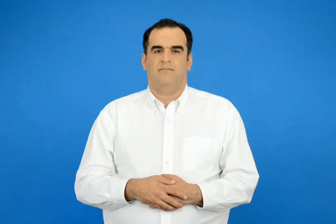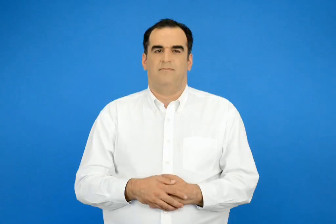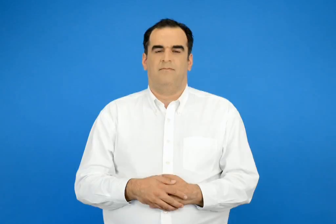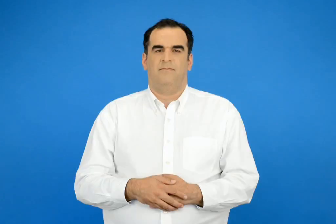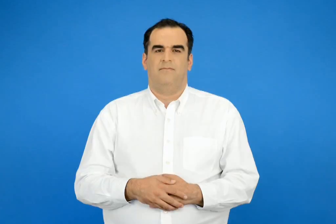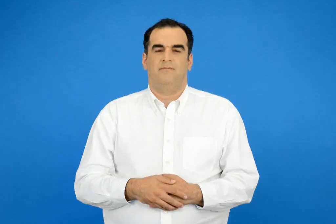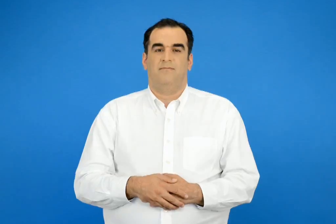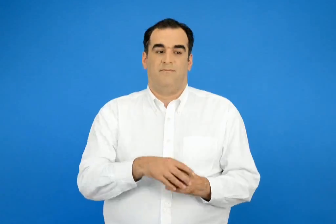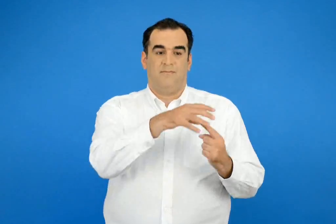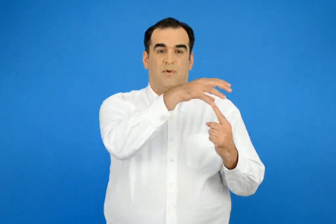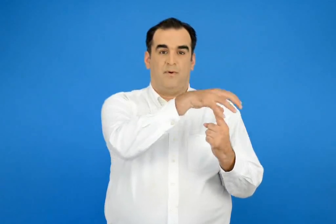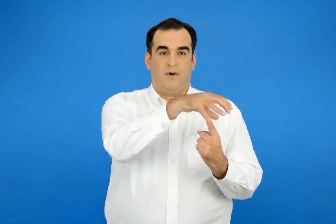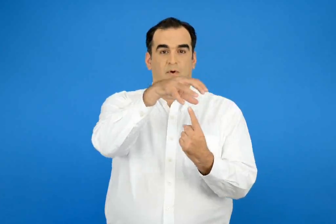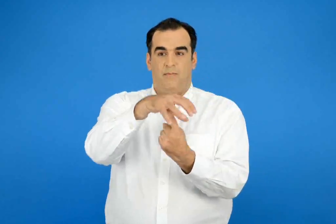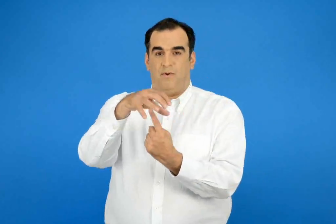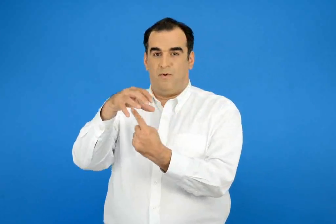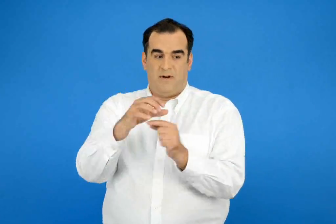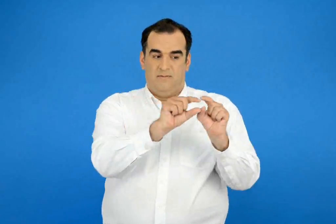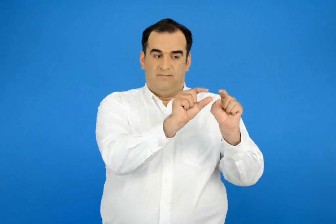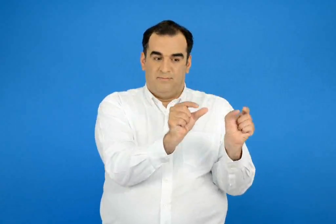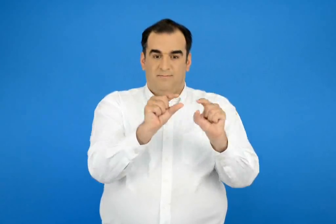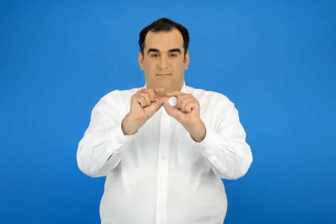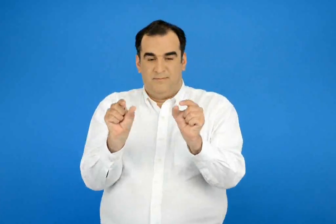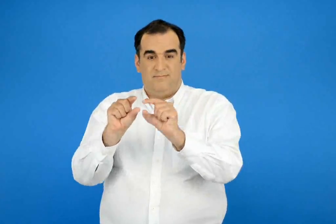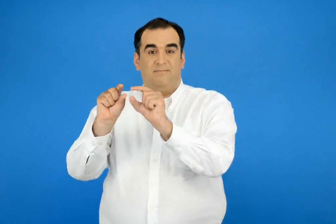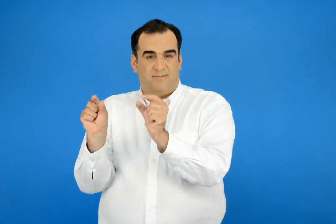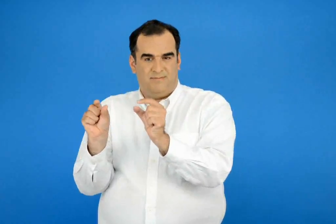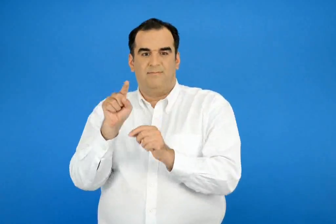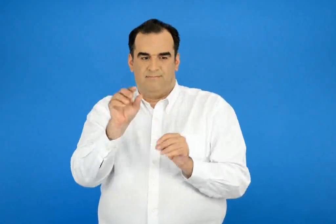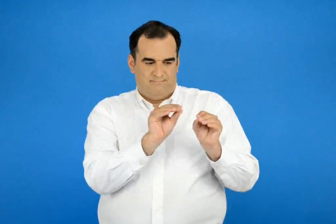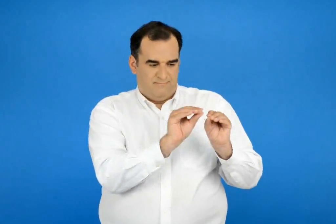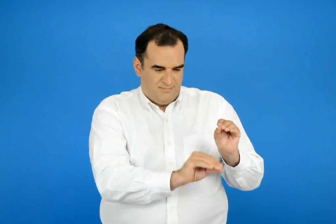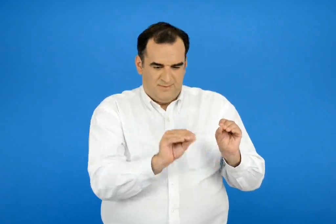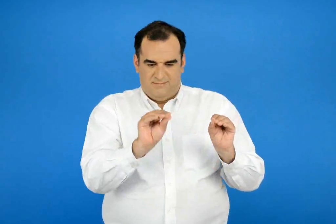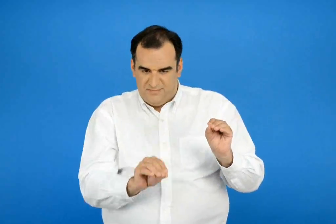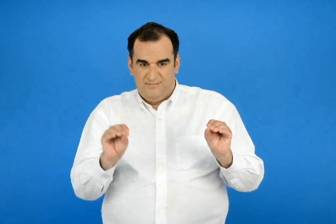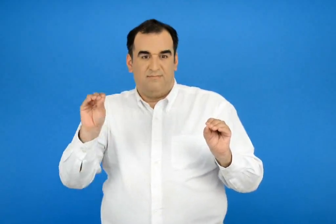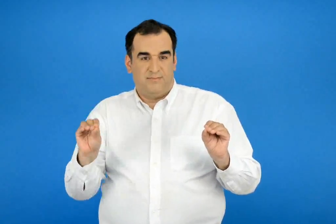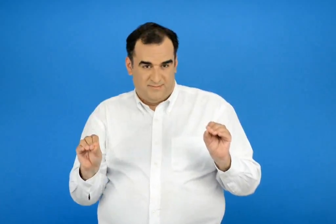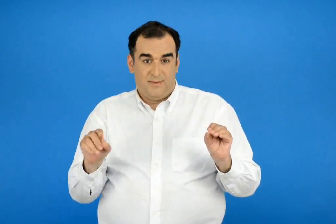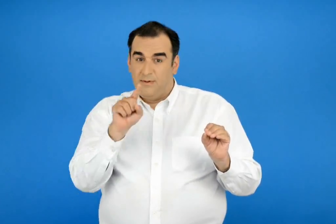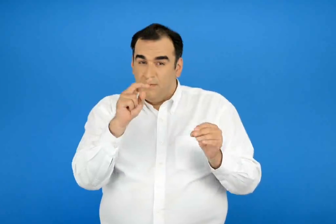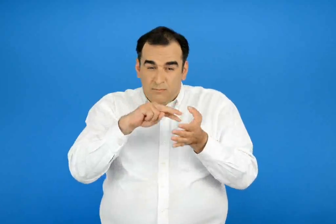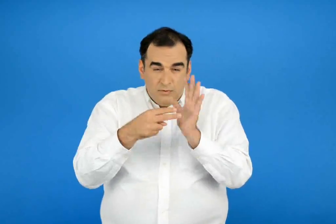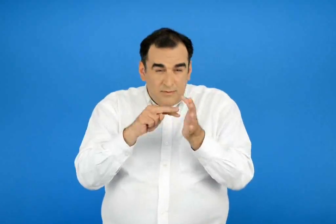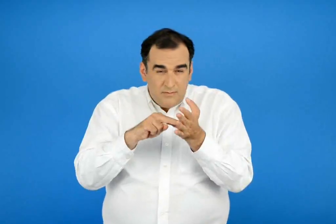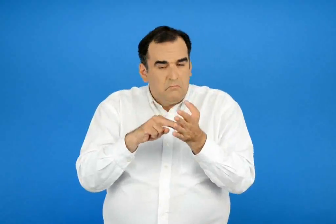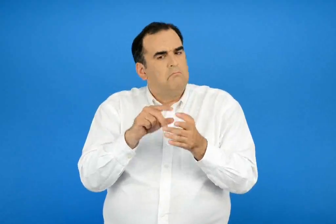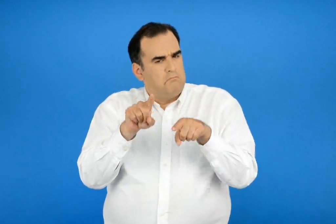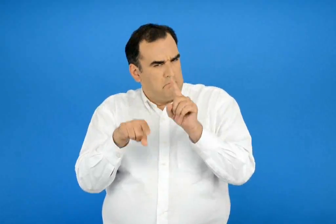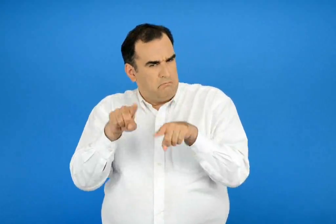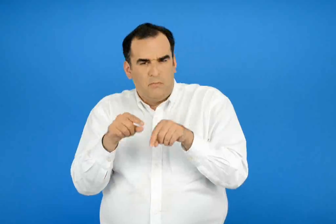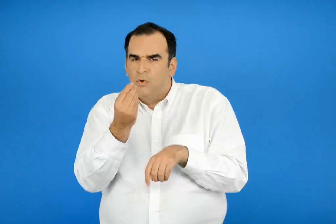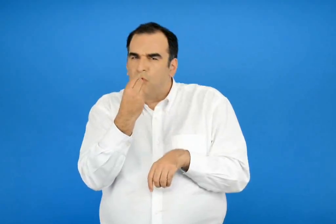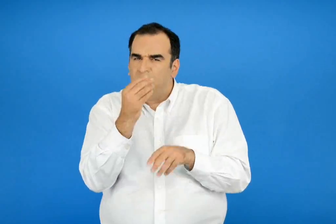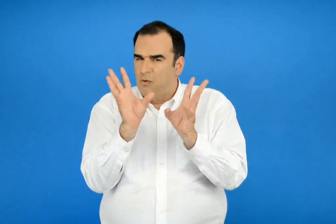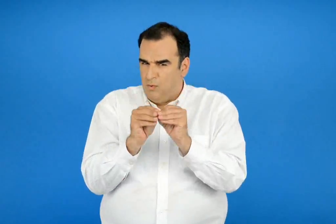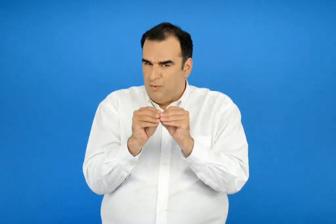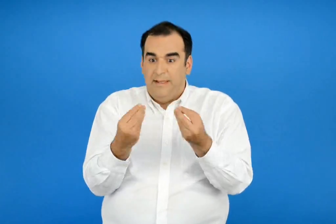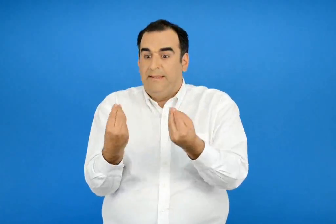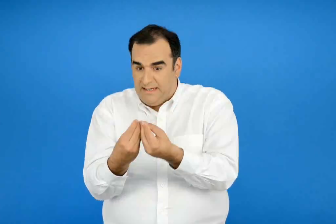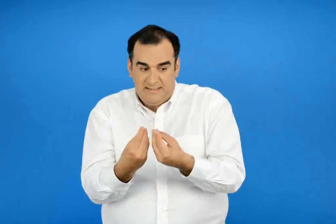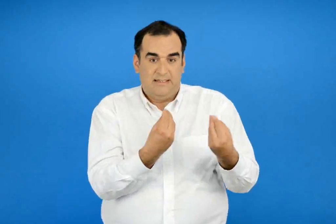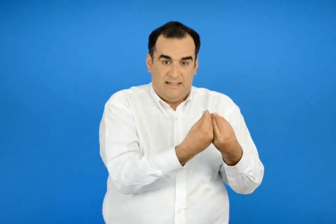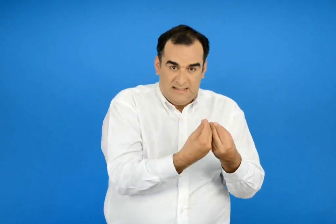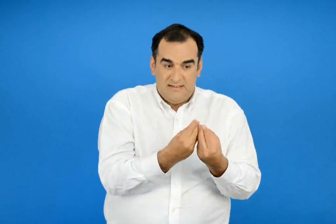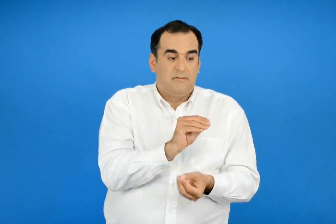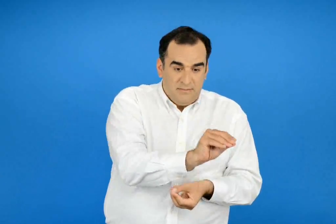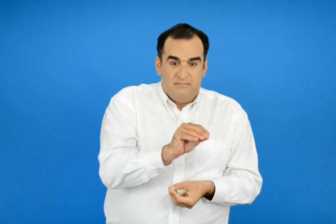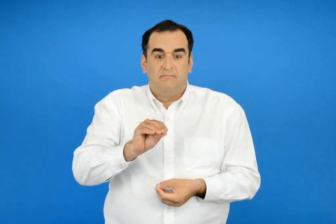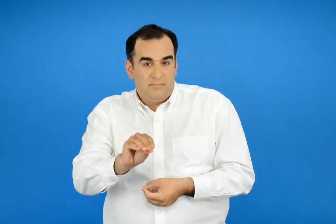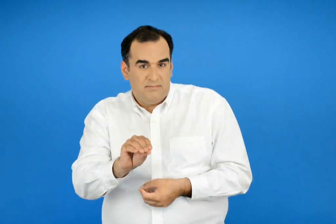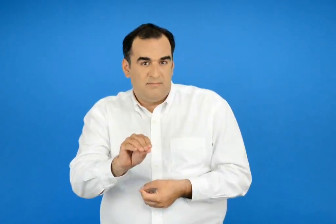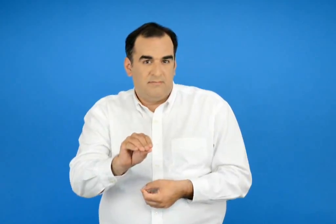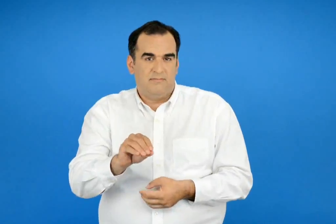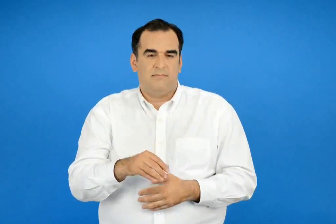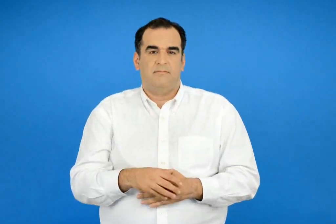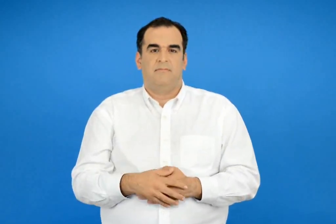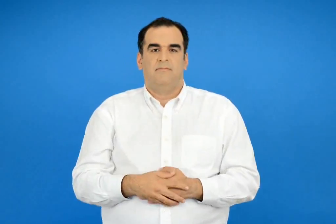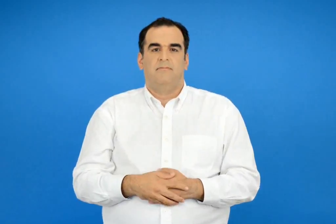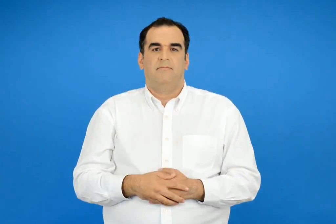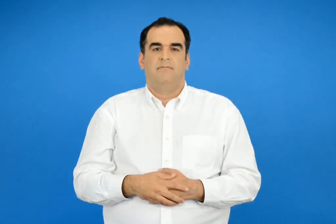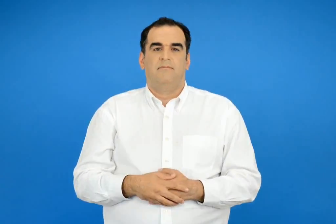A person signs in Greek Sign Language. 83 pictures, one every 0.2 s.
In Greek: γράψε τα τρόφιμα κάτω από την ομπρελά τους πρόσεξε όμως γιατί μπορεί μια τροφη να ταιριάζει να μπει κάτω από δύο ομπρέλες
